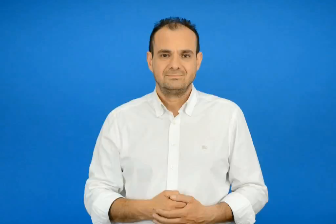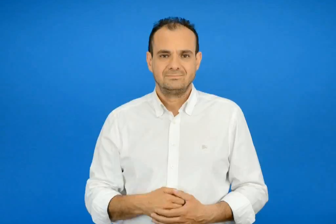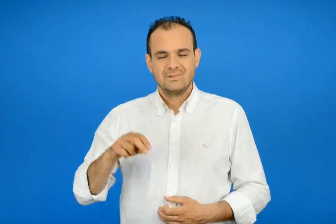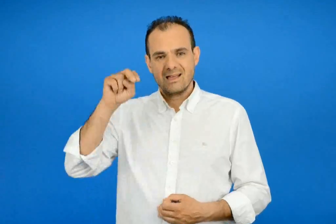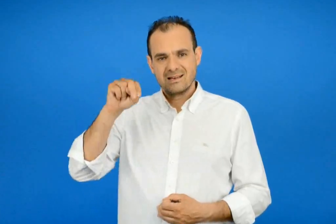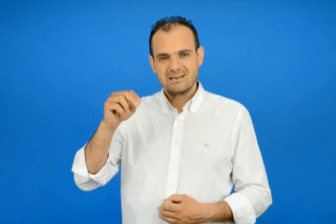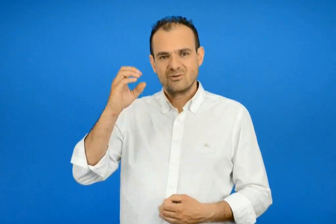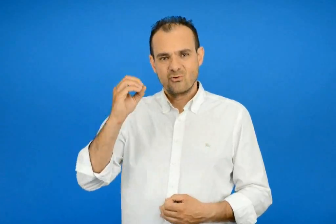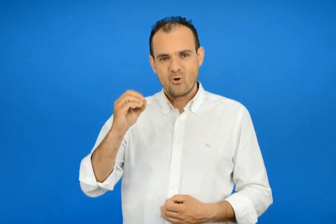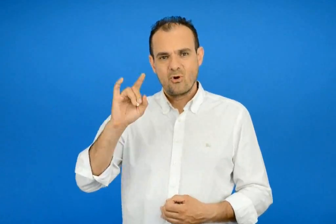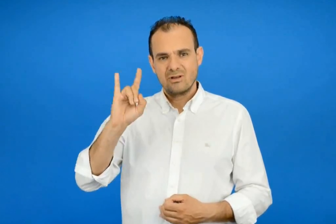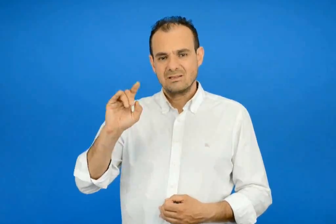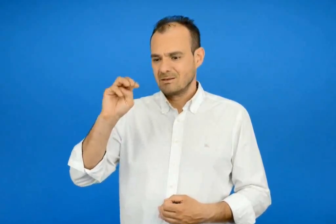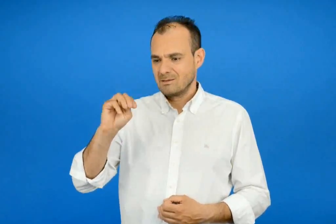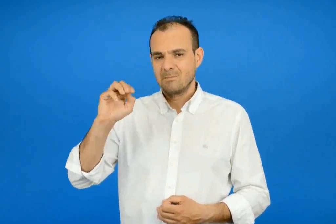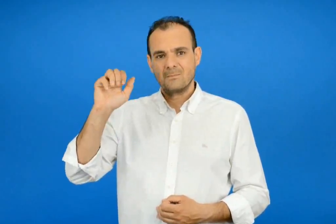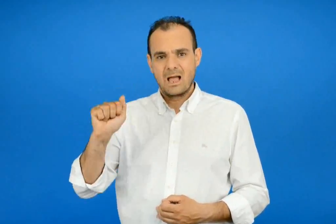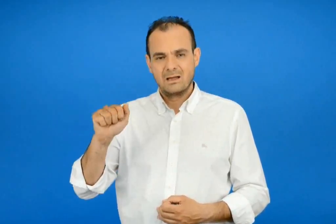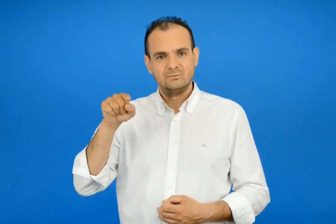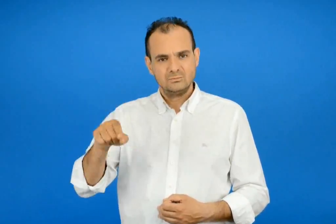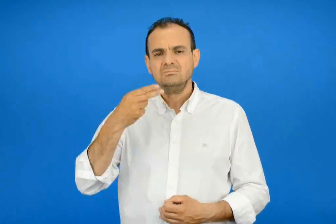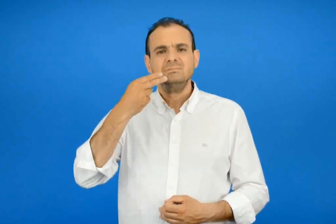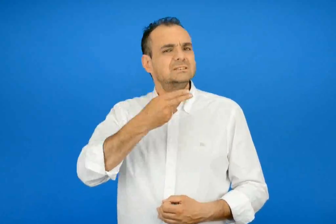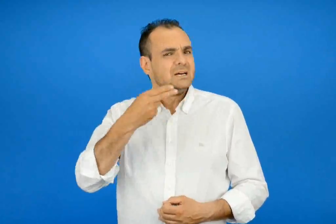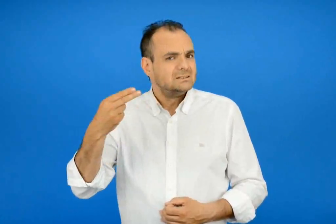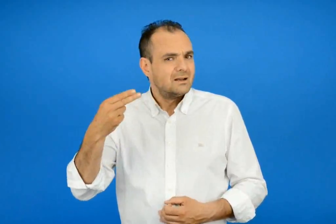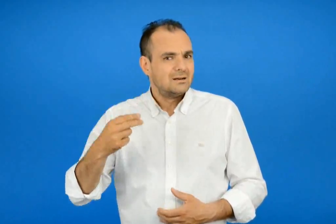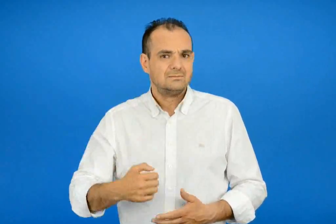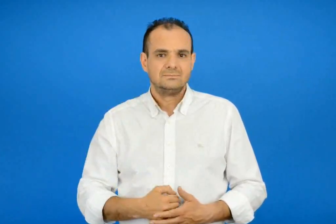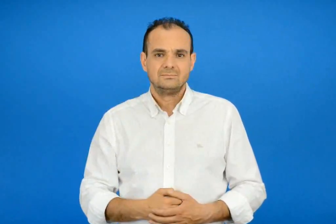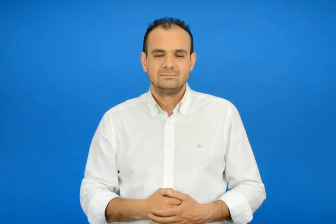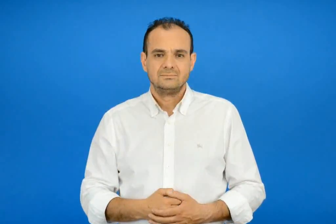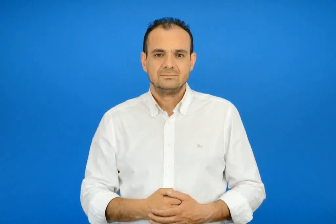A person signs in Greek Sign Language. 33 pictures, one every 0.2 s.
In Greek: νόημα το σημασία
